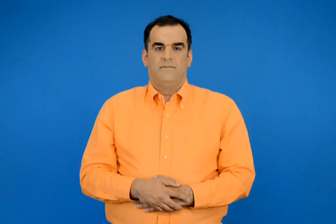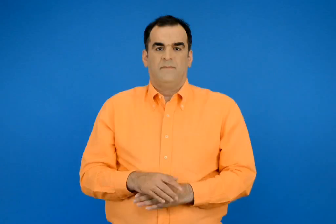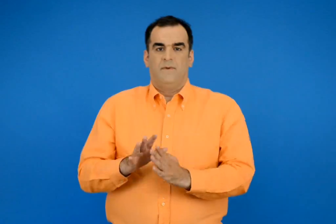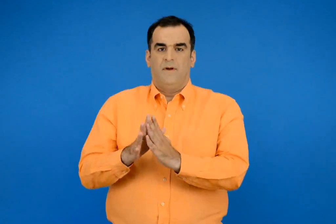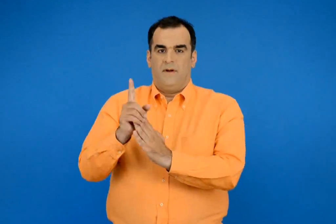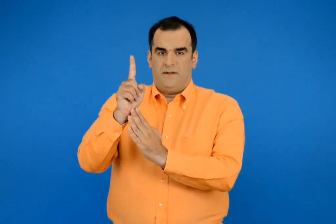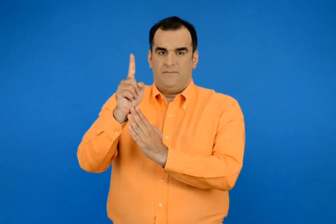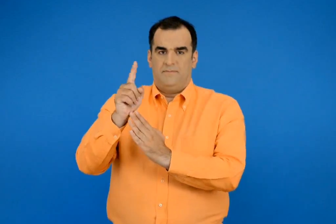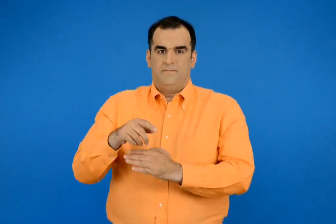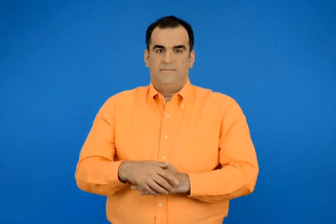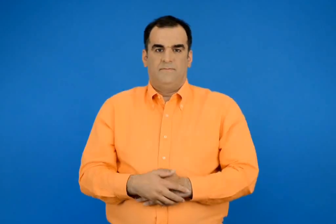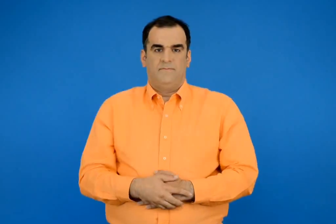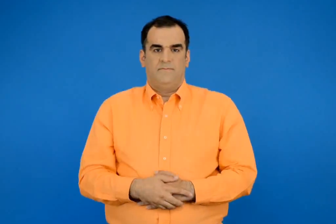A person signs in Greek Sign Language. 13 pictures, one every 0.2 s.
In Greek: το 11
